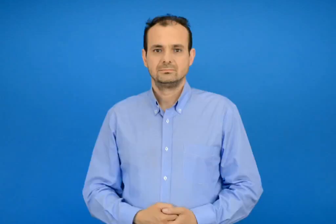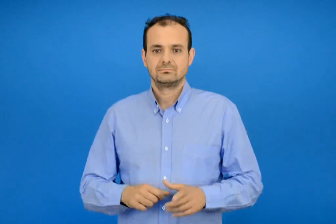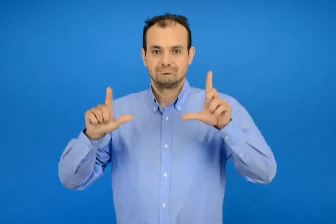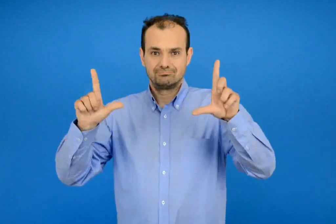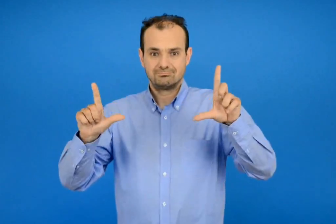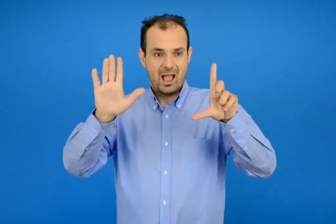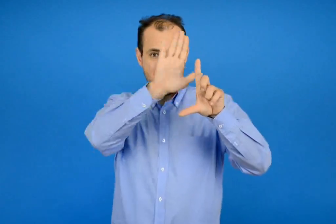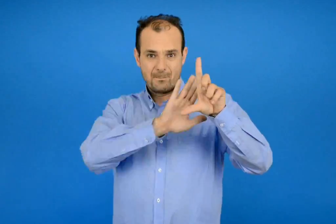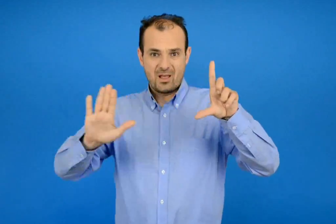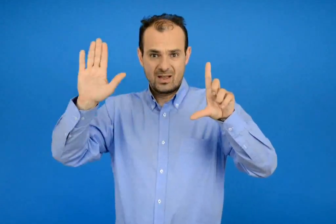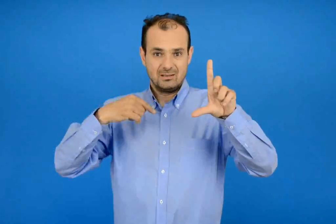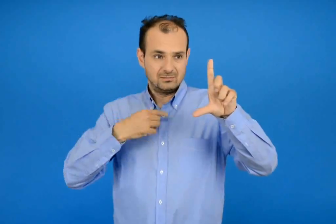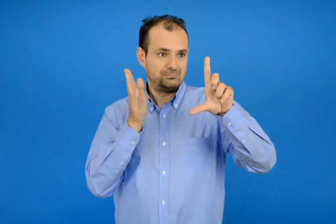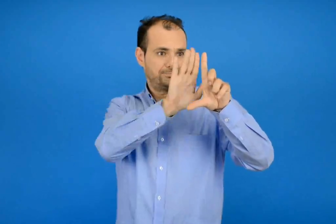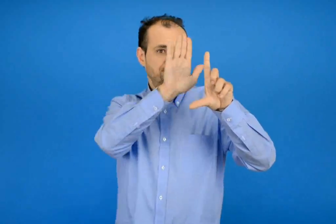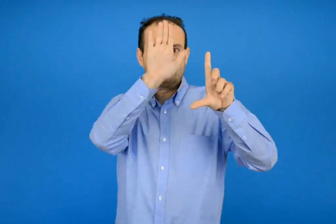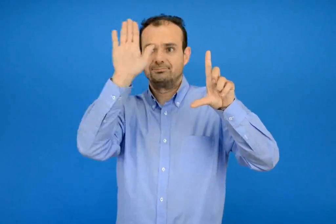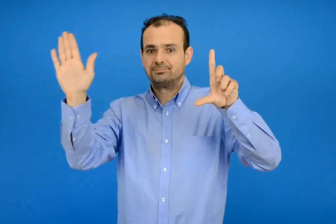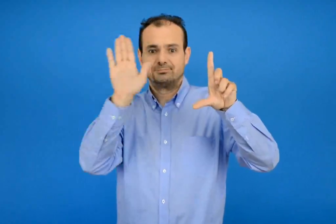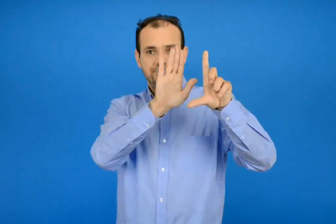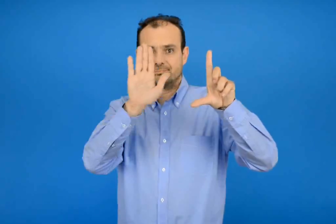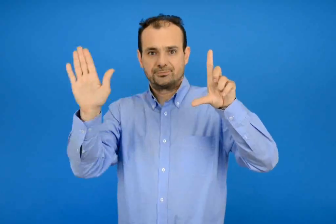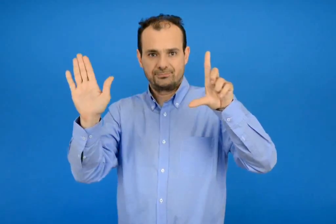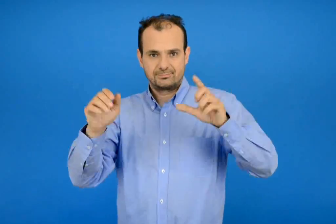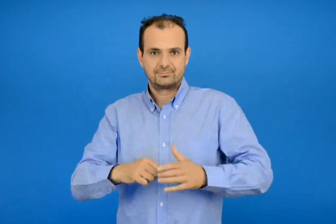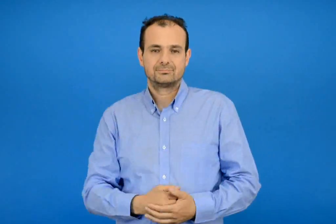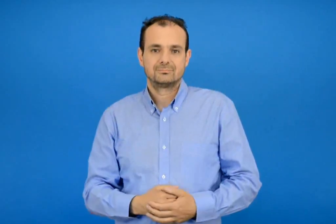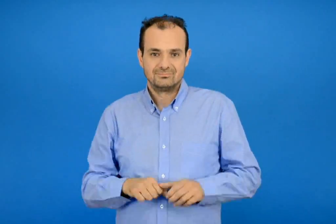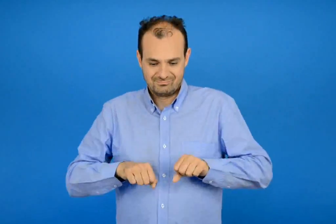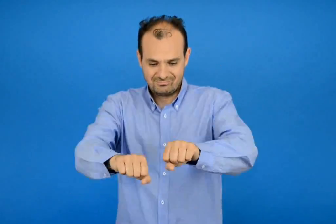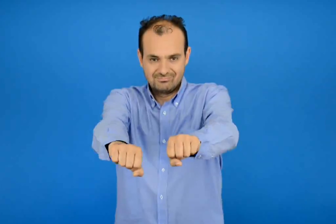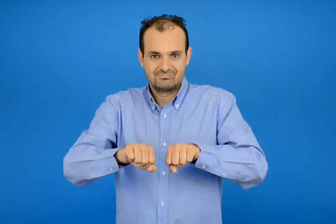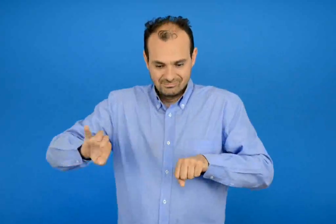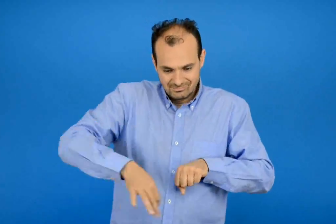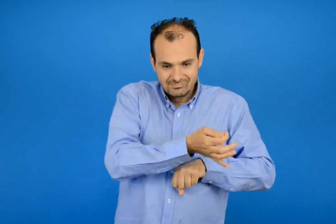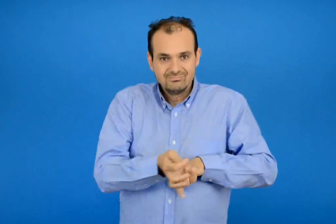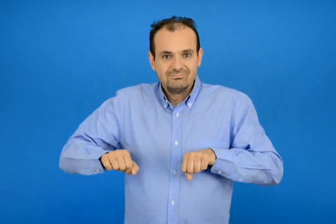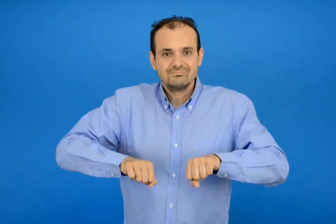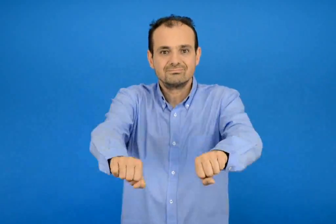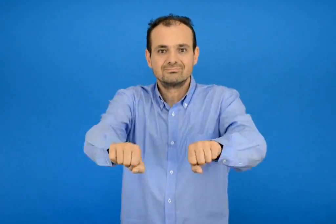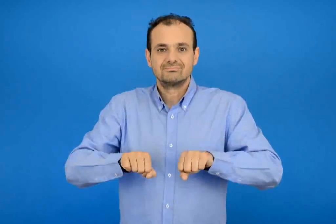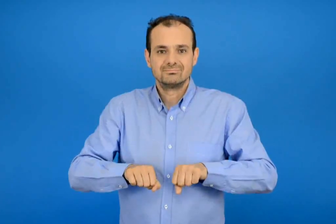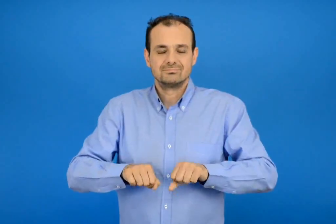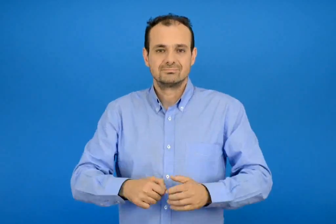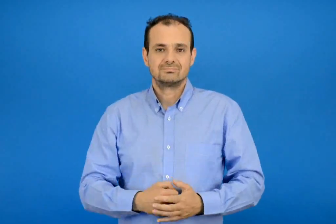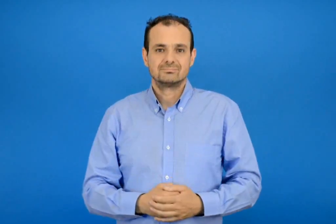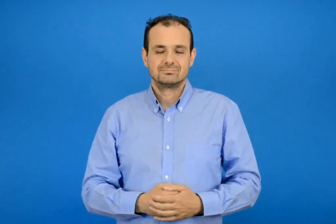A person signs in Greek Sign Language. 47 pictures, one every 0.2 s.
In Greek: καλύπτω επιφάνειες ο αργαλειός
